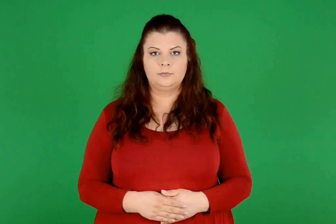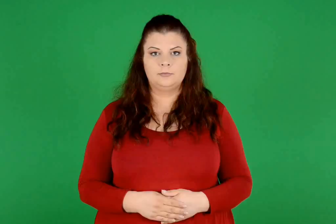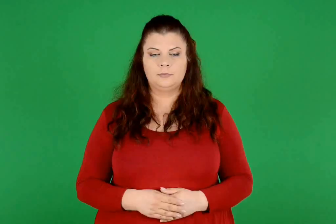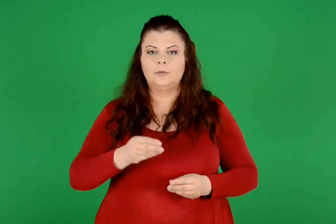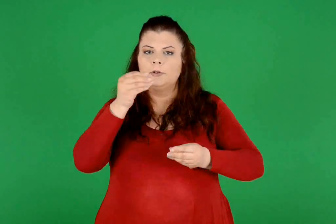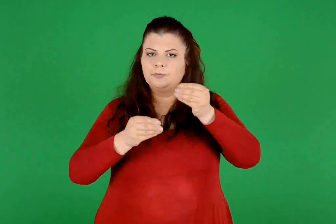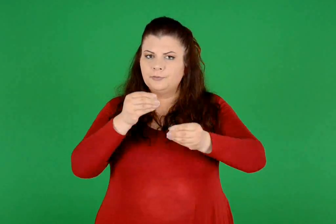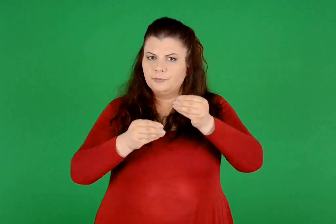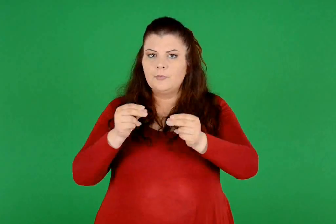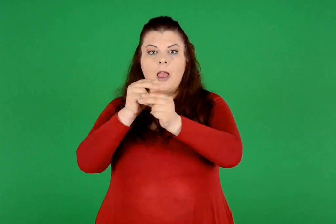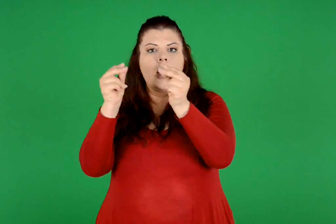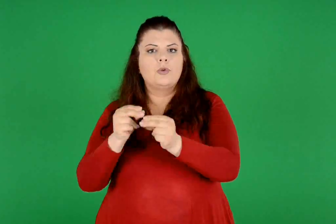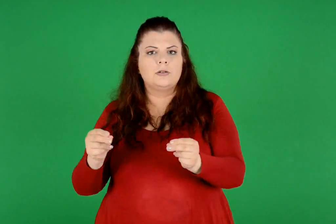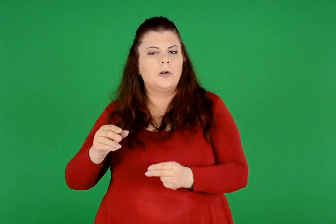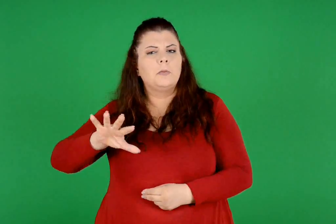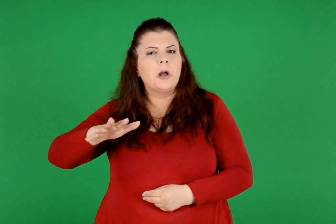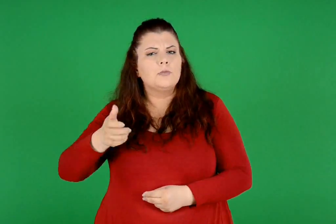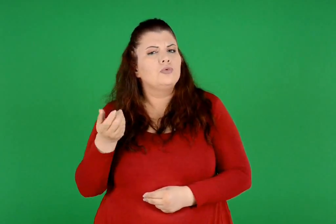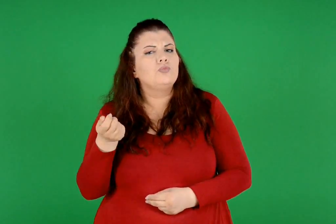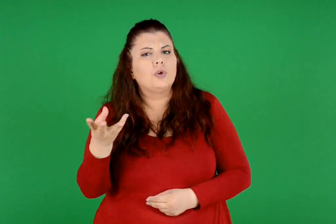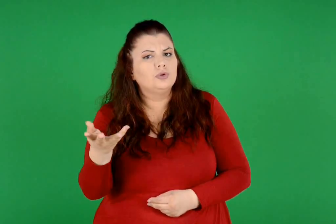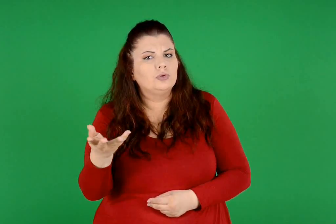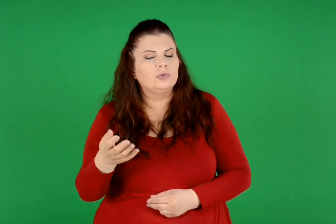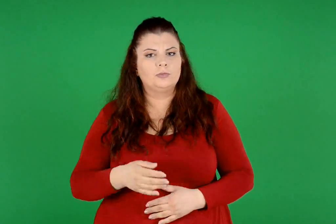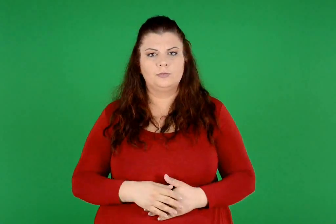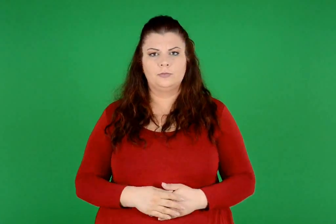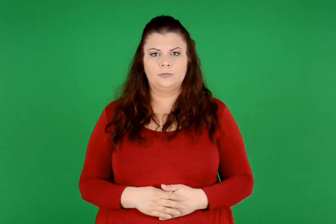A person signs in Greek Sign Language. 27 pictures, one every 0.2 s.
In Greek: πόσο είναι περίπου το αποτέλεσμα της πράξης ;
